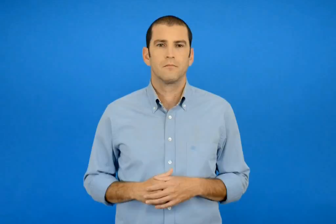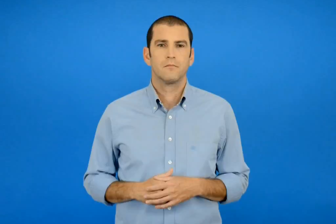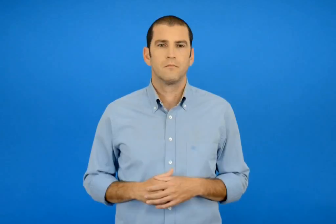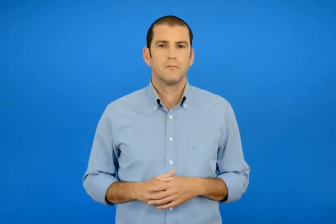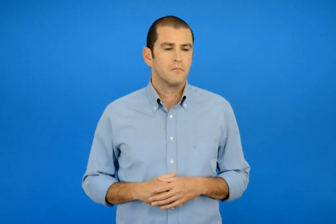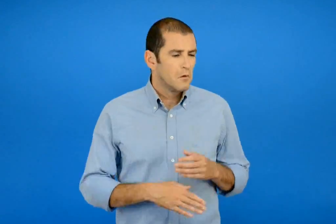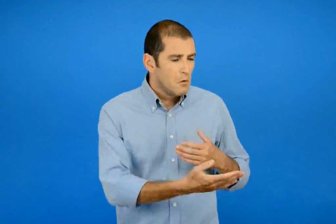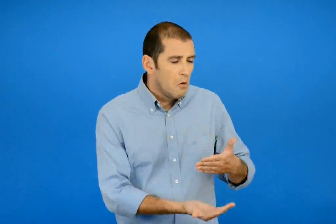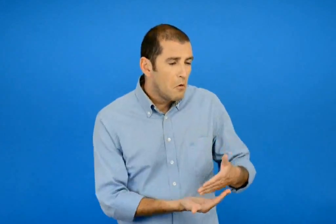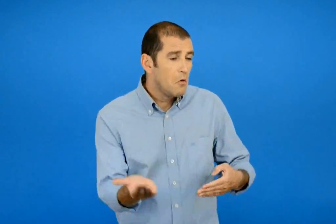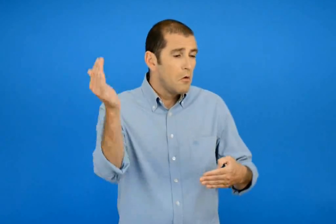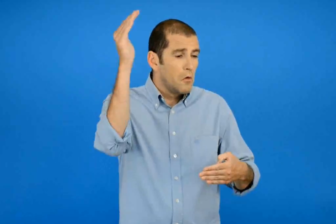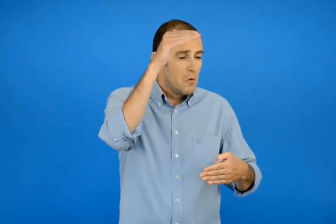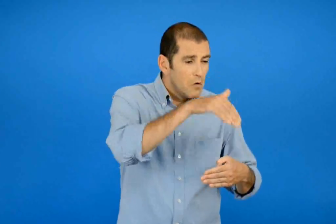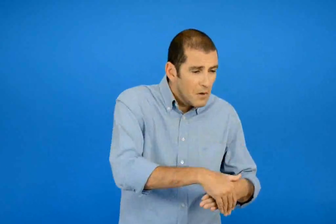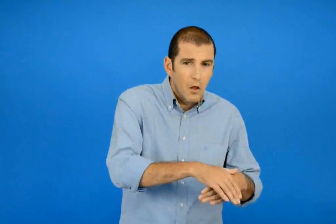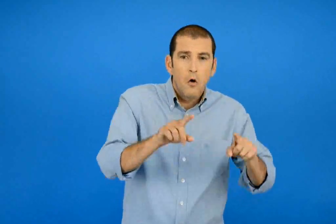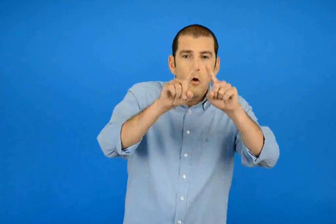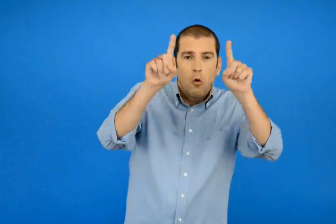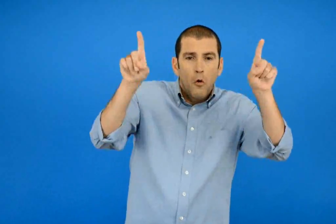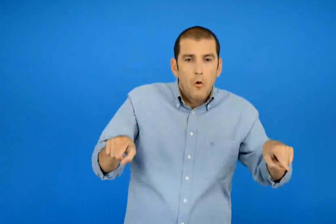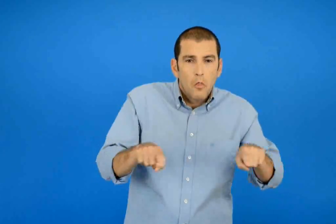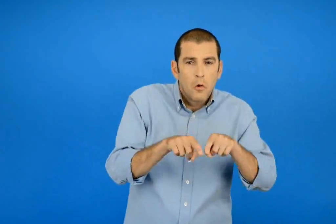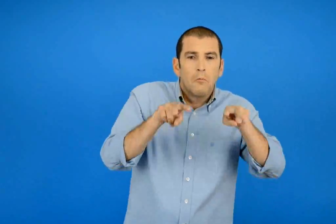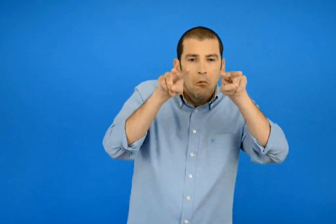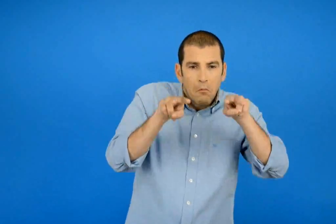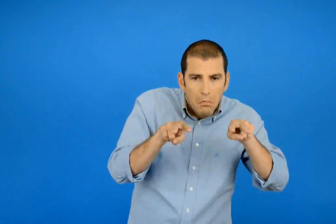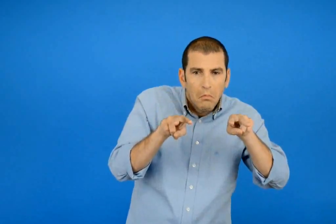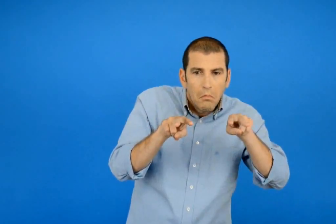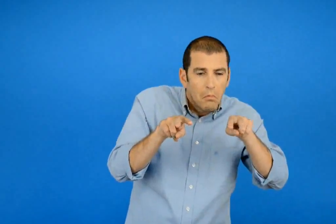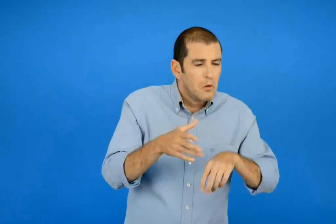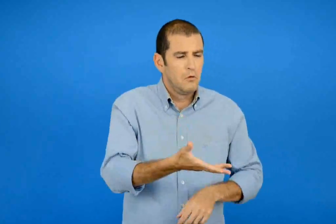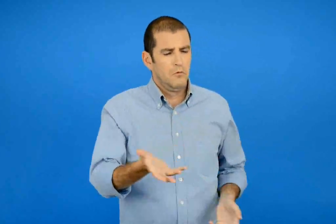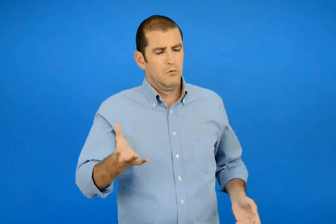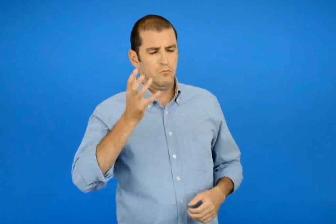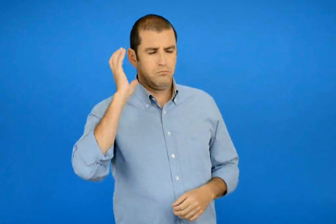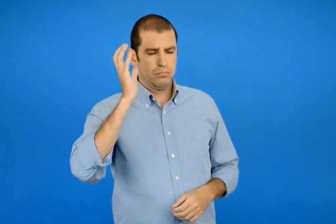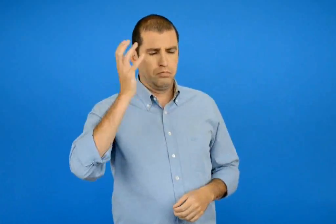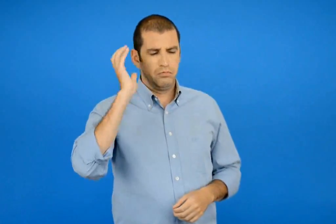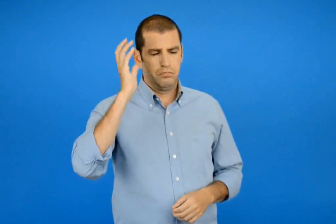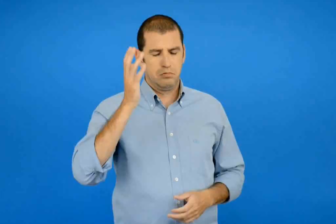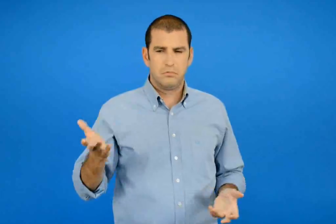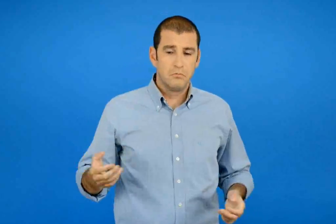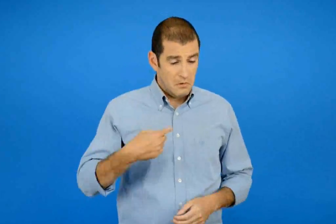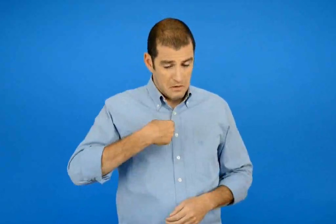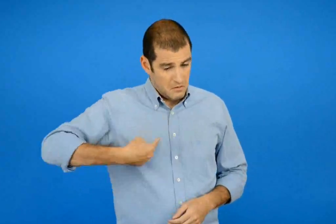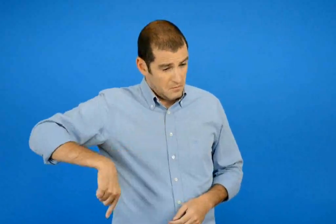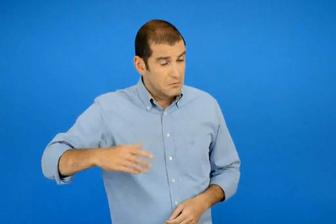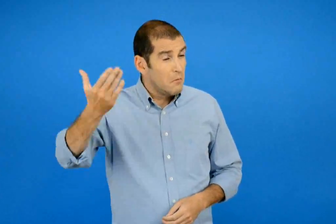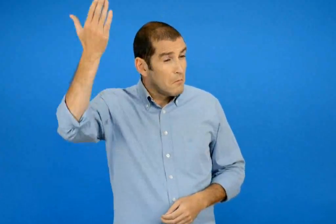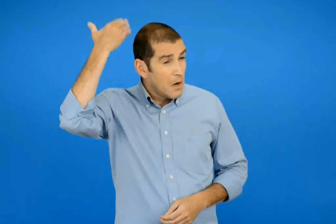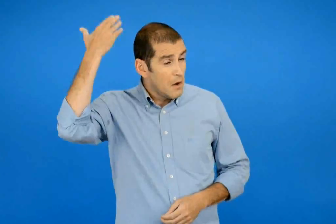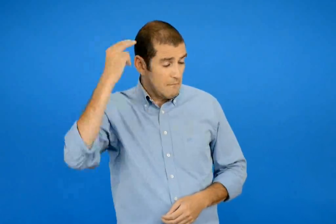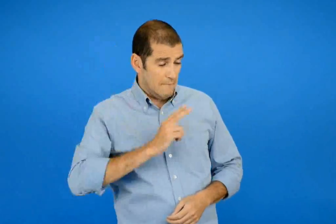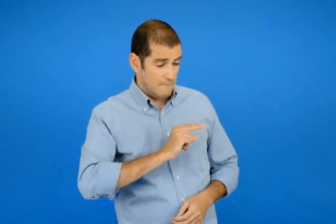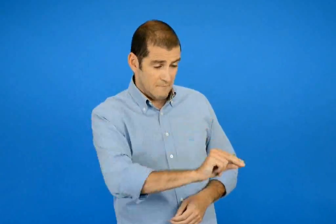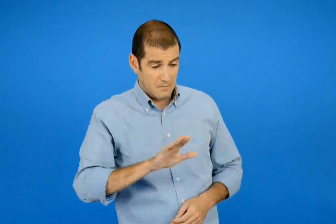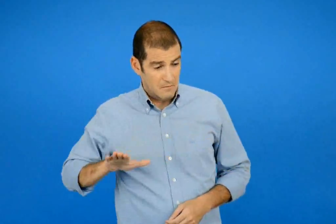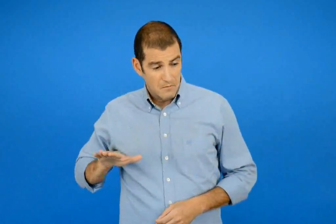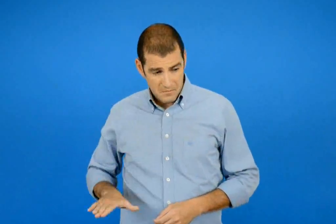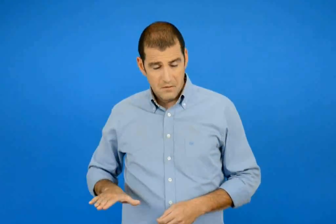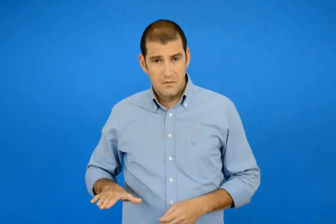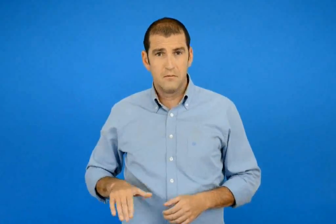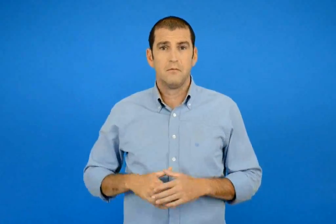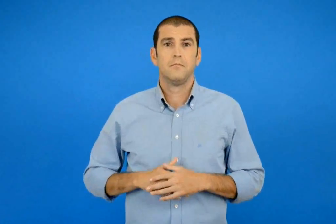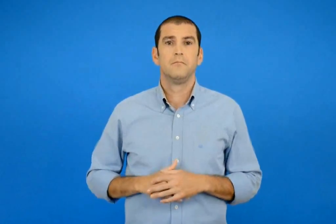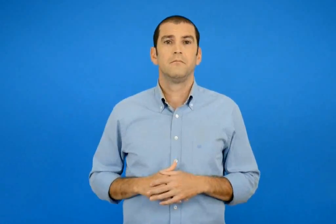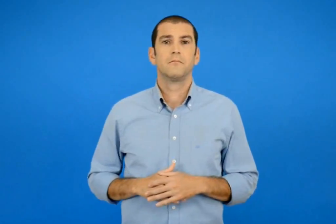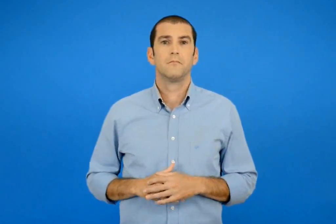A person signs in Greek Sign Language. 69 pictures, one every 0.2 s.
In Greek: ολη μέρα μπροστά σε μια οθόνη τη βγάζετε τι βαρετό ενώ εμείς στην ηλικία σας
